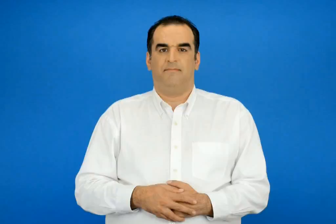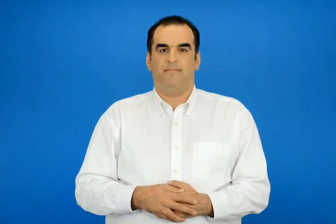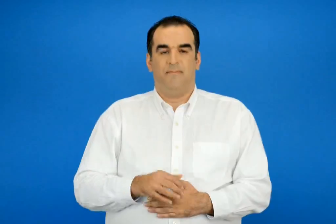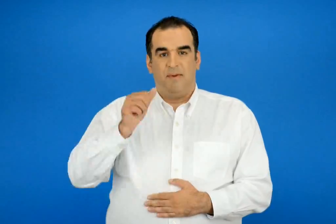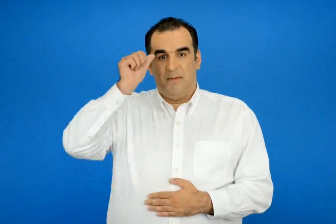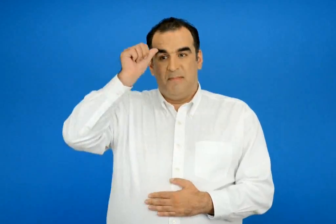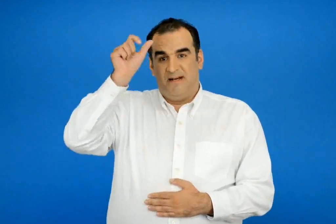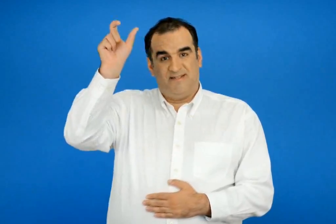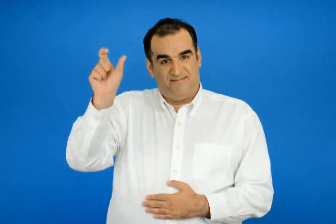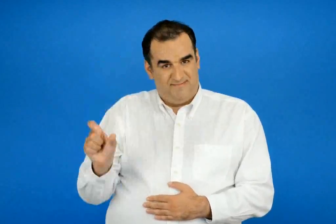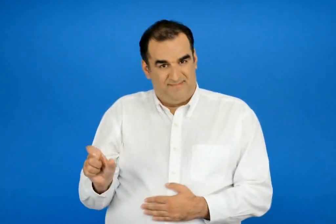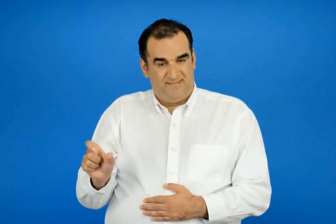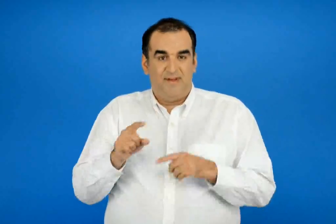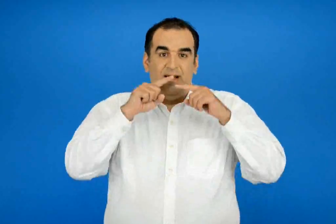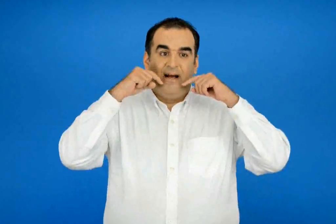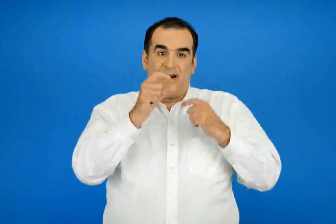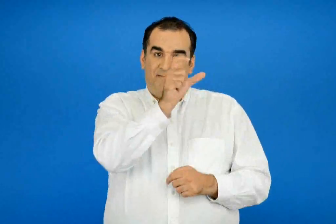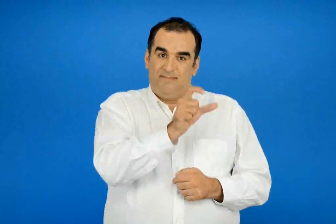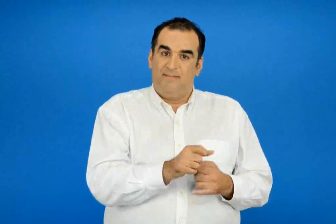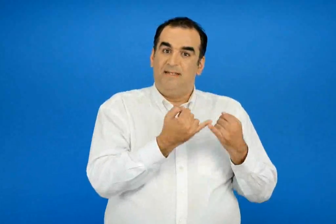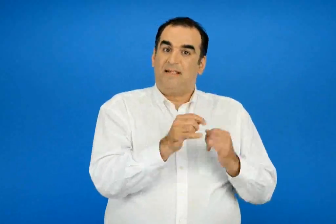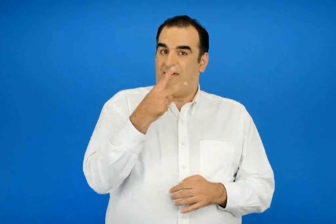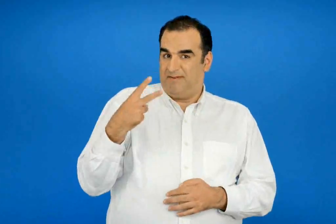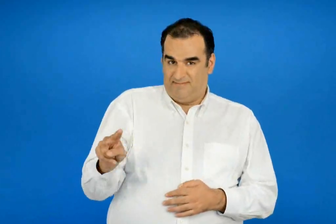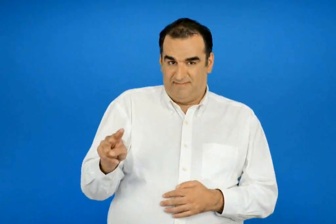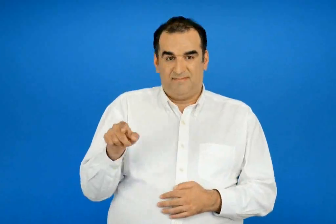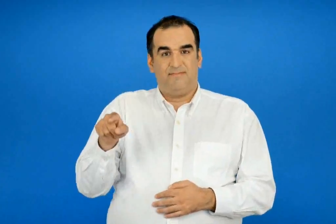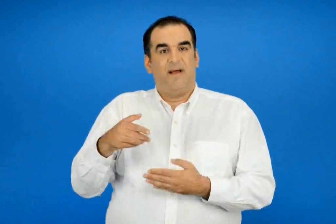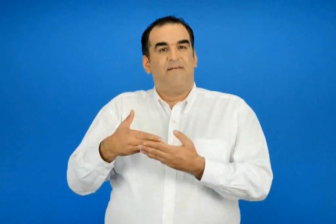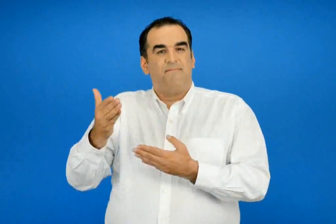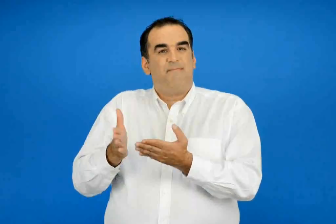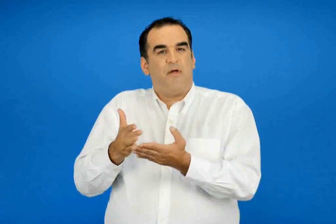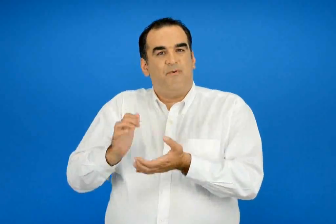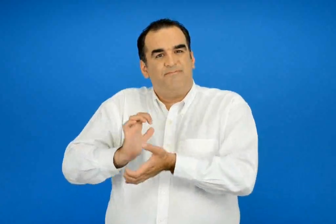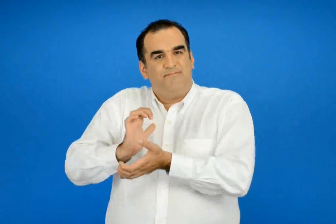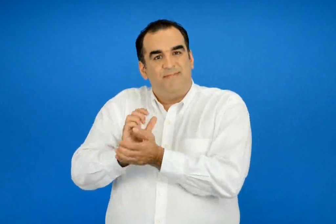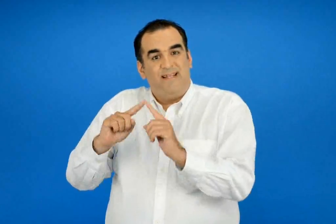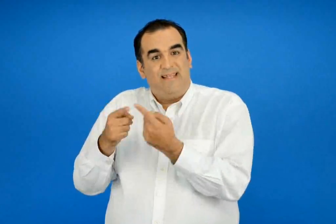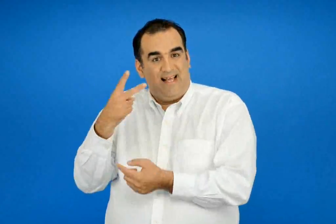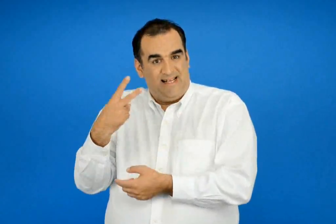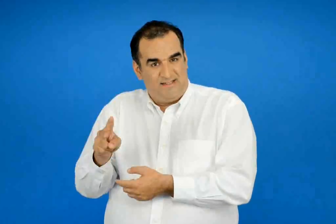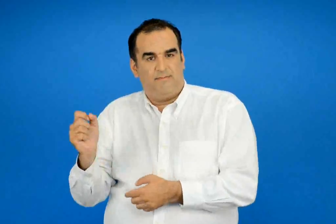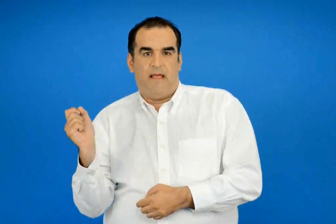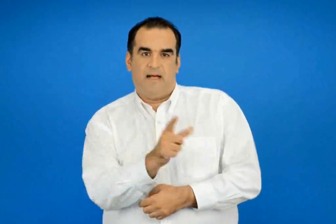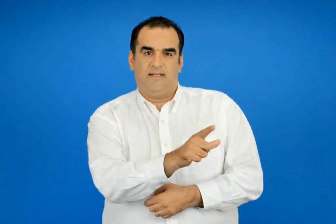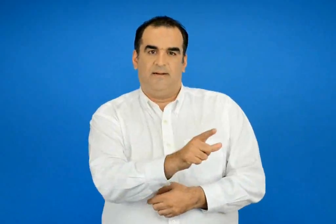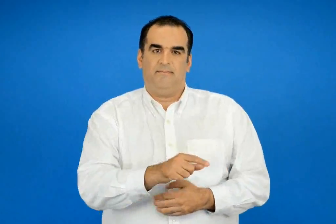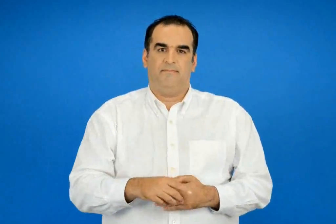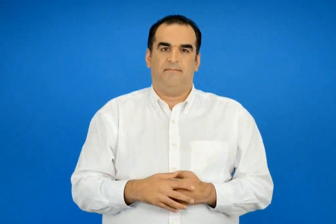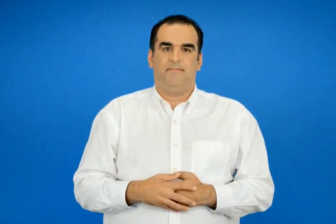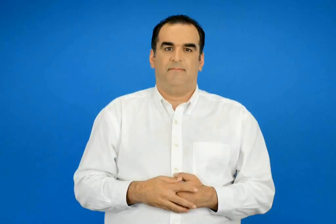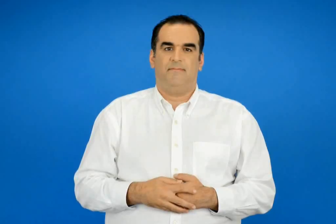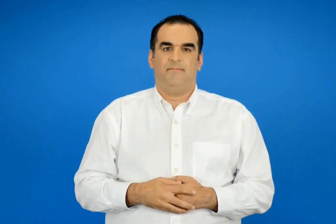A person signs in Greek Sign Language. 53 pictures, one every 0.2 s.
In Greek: ο μήνας έστειλε το περιοδικό που εκδίδει η τάξη του στην ξαδέλφη του τη χαρά
